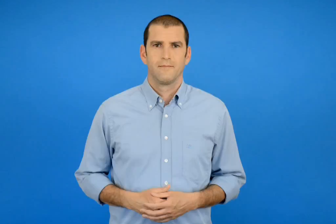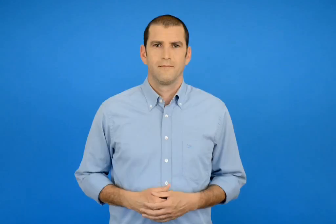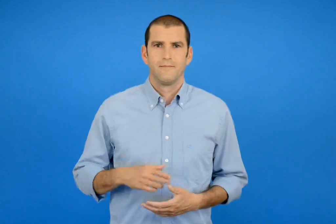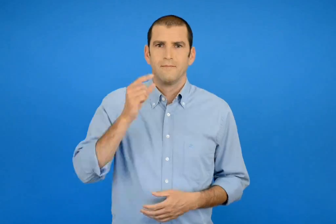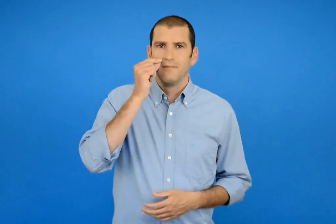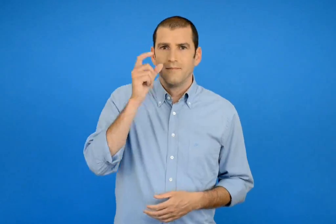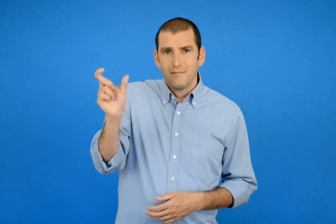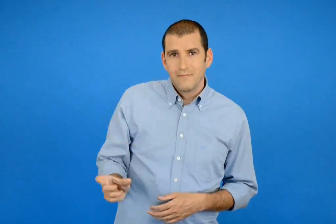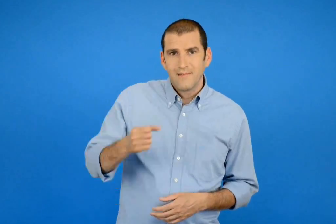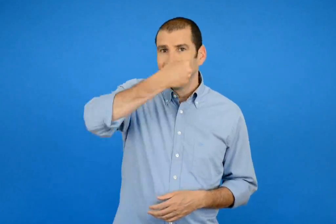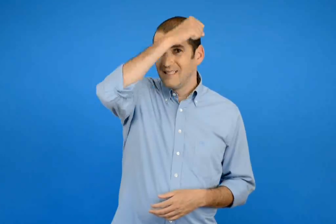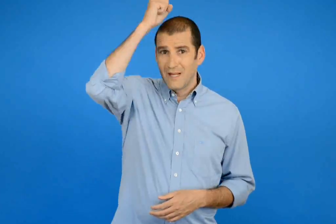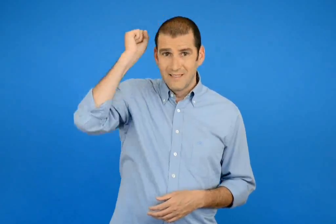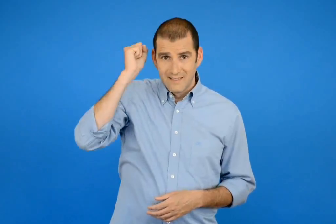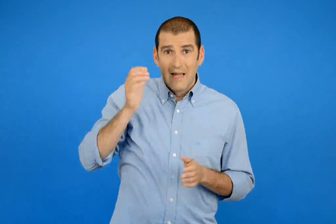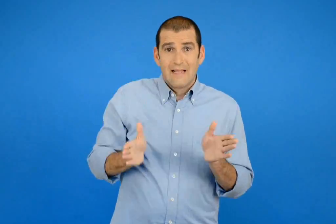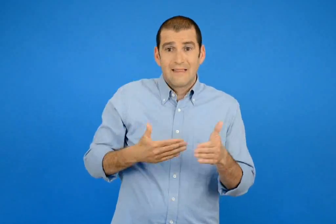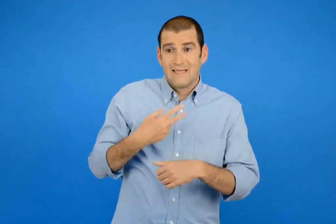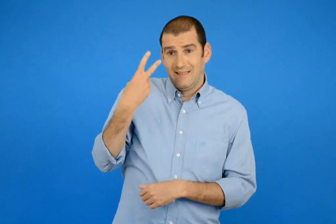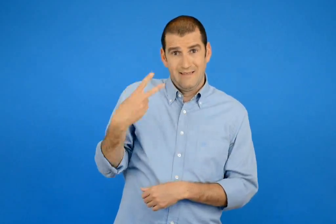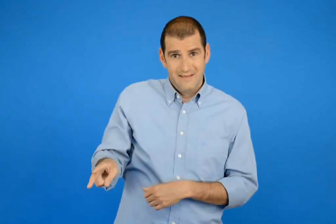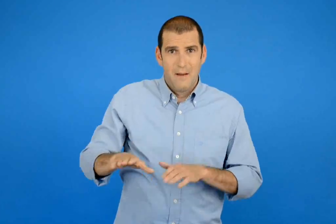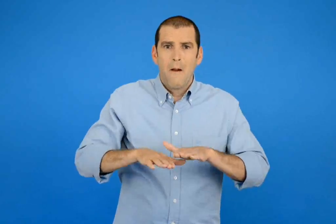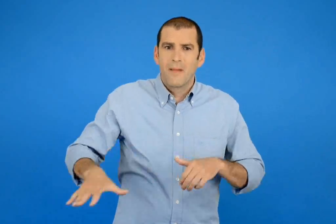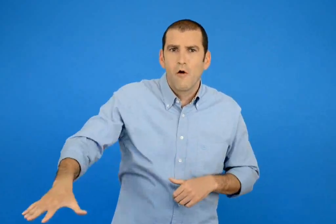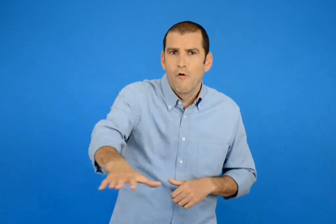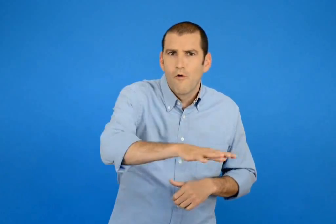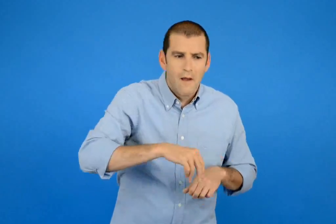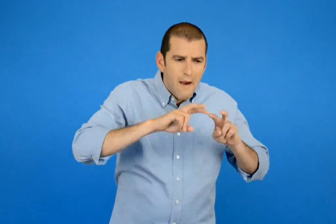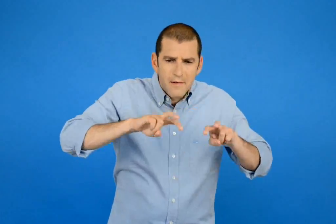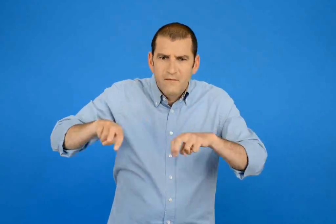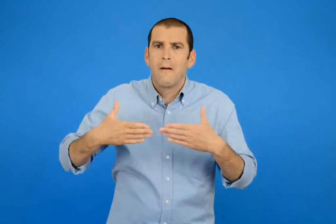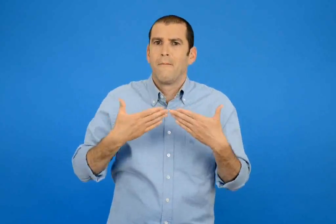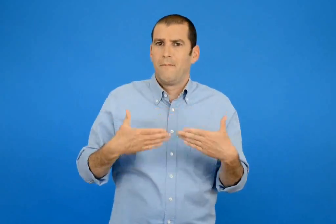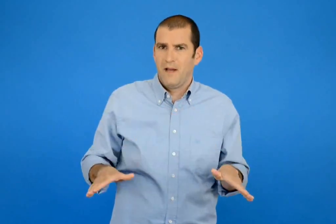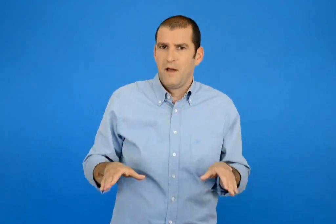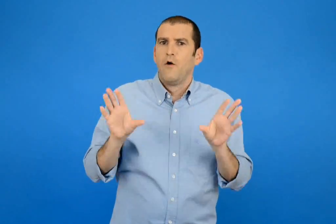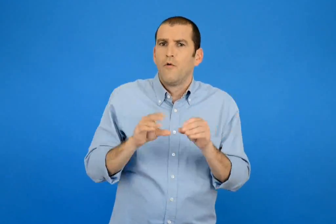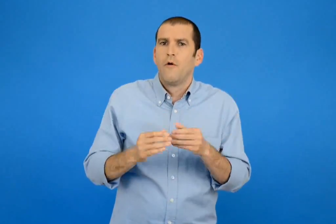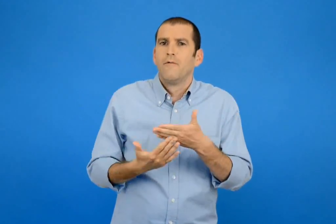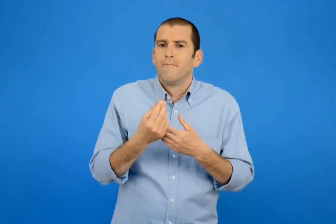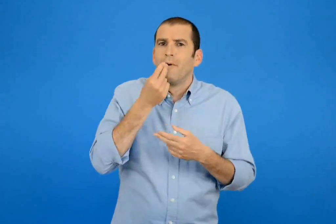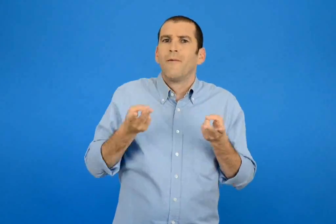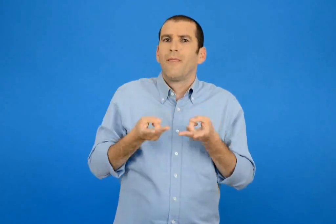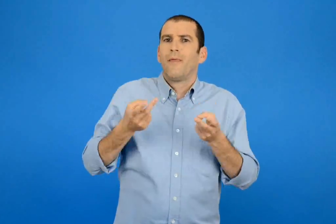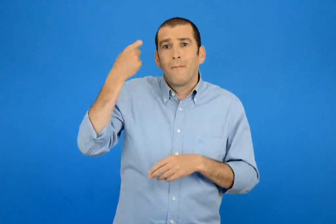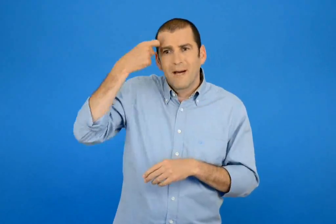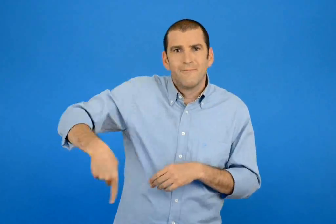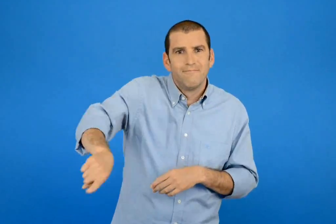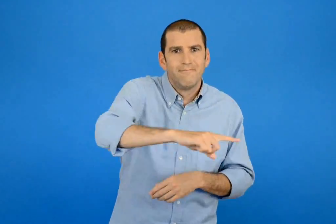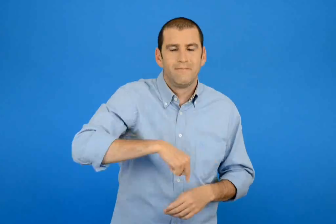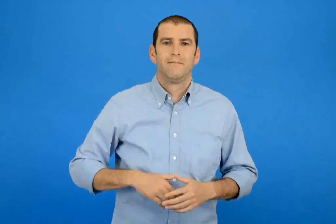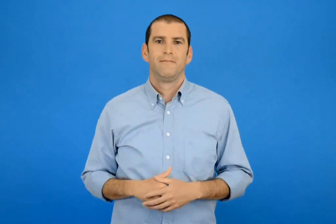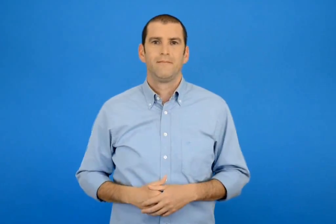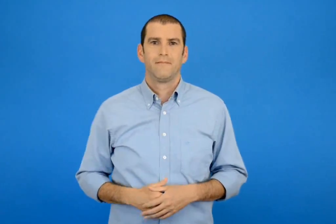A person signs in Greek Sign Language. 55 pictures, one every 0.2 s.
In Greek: στην τάξη του σταμάτη τα παιδιά έκαναν ερευνά για το αγαπημένο τους κολατσιό
